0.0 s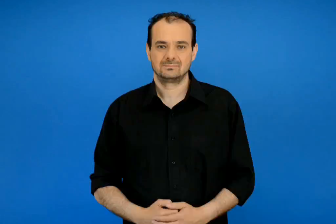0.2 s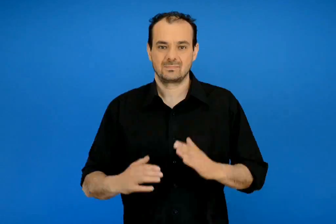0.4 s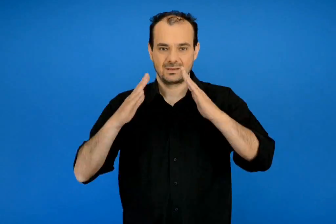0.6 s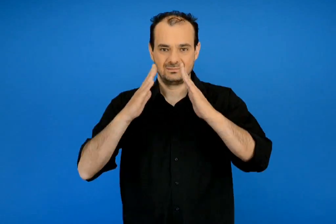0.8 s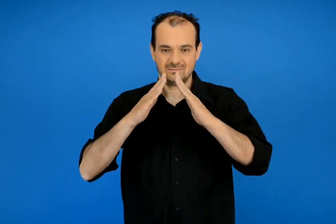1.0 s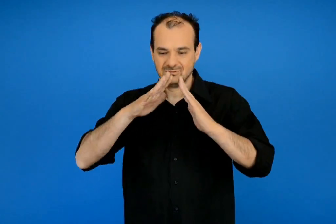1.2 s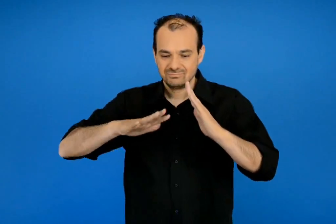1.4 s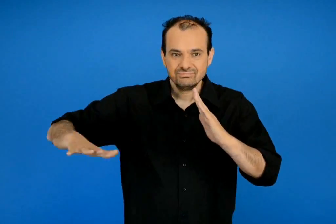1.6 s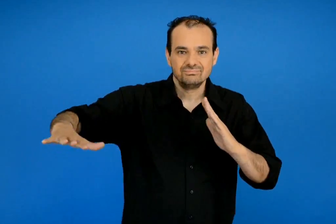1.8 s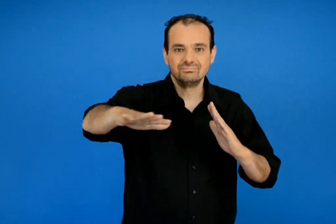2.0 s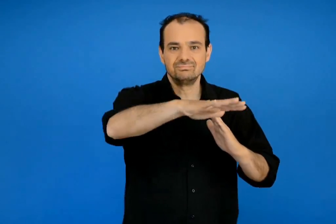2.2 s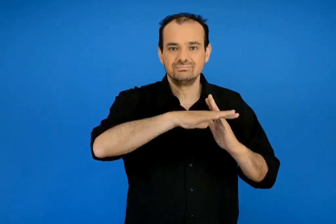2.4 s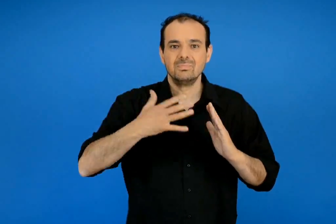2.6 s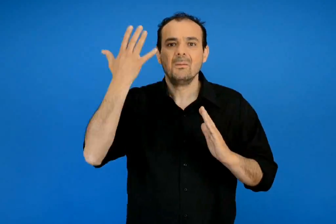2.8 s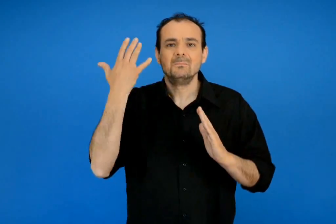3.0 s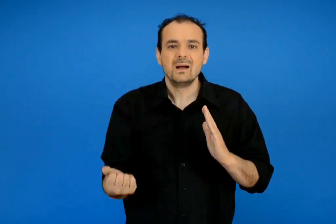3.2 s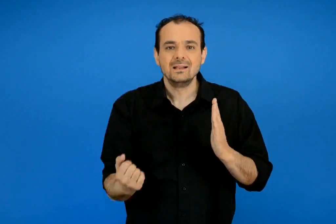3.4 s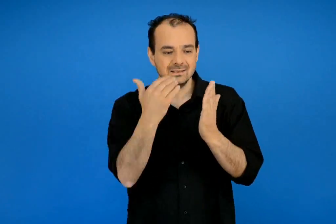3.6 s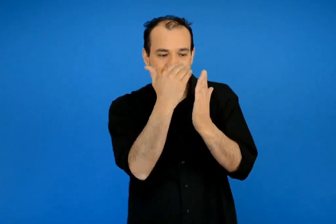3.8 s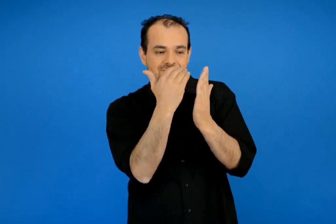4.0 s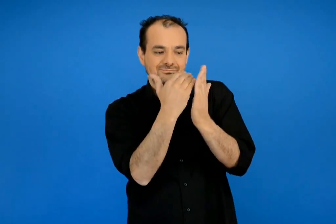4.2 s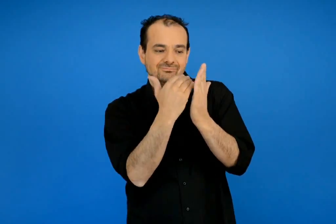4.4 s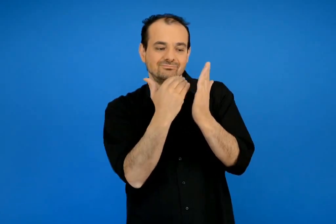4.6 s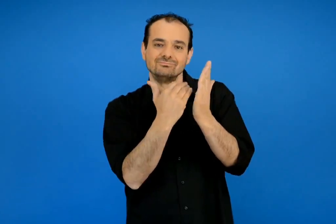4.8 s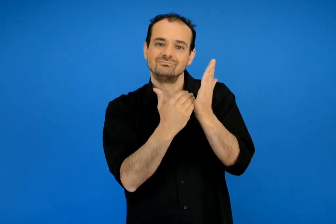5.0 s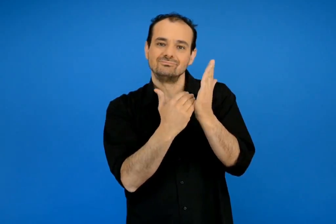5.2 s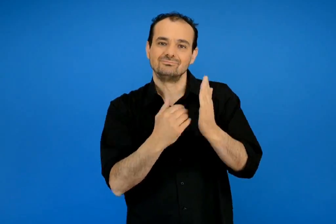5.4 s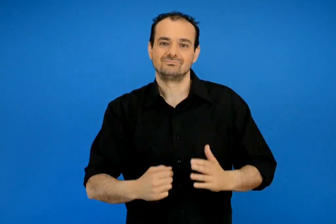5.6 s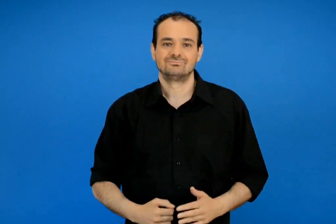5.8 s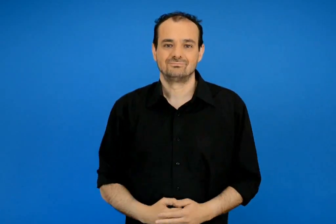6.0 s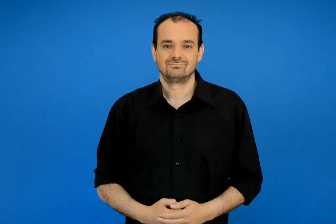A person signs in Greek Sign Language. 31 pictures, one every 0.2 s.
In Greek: τι υπάρχει στη συνοικία
